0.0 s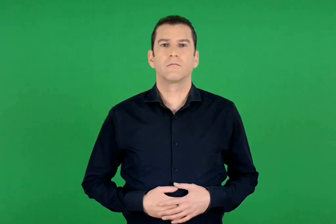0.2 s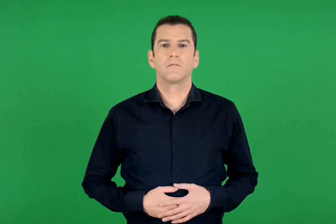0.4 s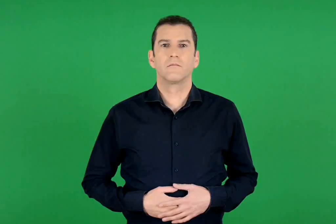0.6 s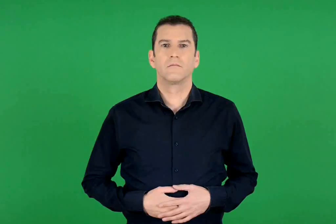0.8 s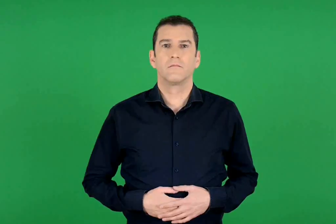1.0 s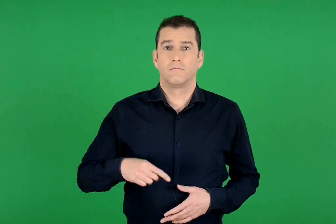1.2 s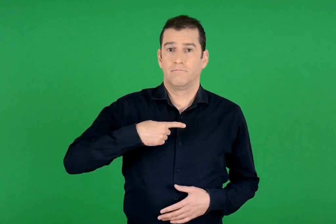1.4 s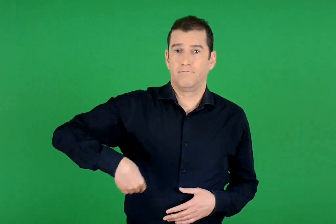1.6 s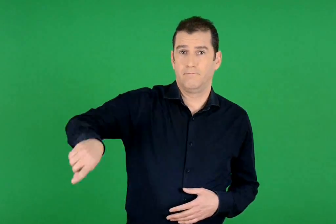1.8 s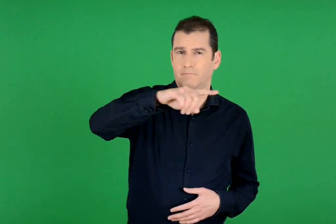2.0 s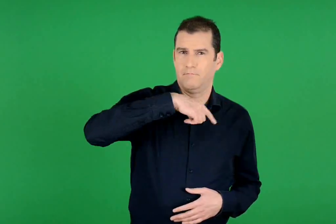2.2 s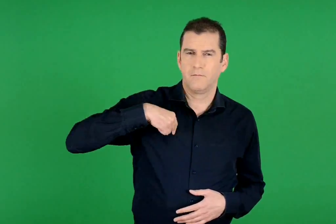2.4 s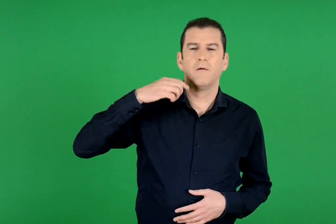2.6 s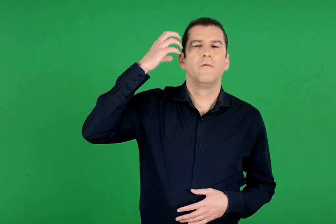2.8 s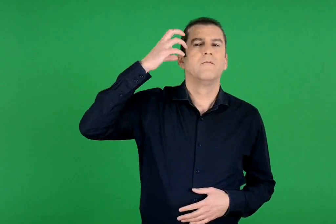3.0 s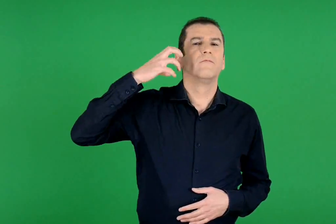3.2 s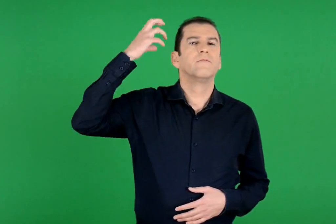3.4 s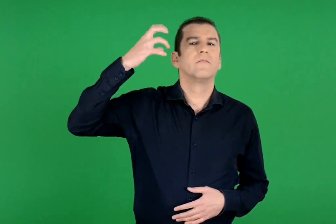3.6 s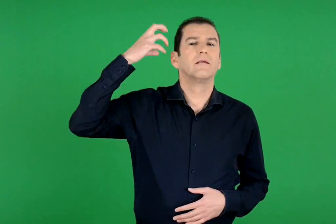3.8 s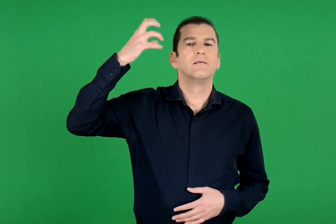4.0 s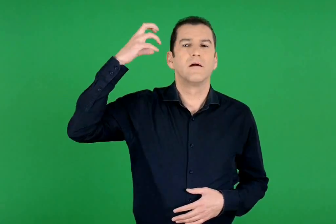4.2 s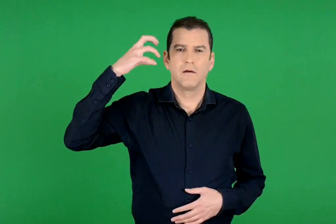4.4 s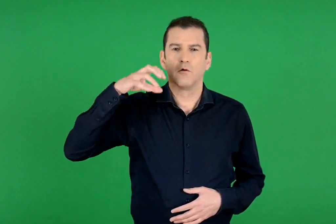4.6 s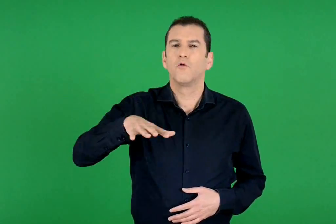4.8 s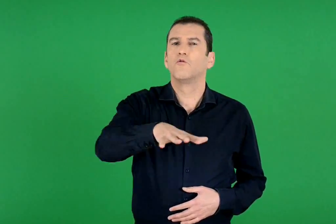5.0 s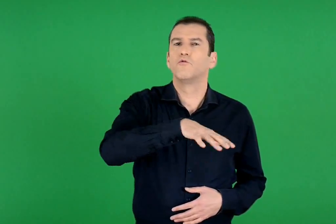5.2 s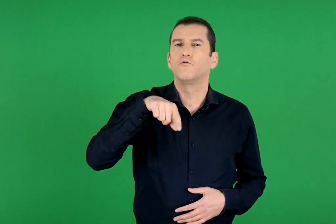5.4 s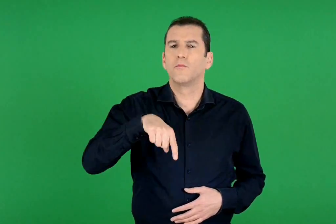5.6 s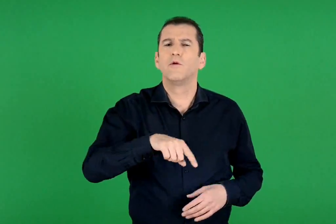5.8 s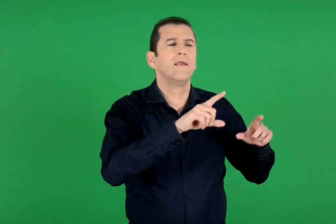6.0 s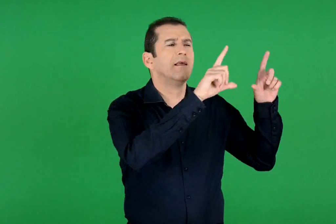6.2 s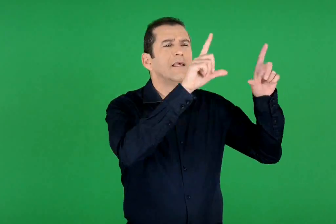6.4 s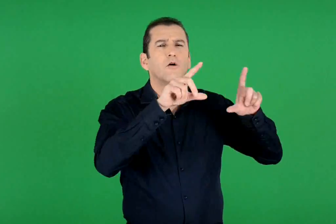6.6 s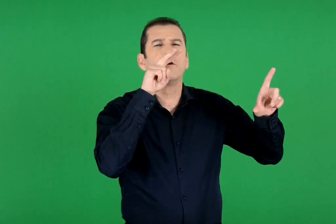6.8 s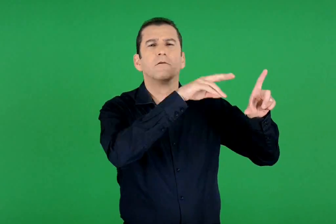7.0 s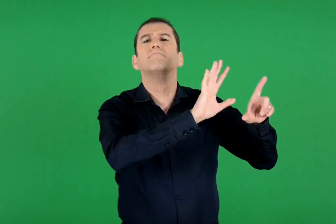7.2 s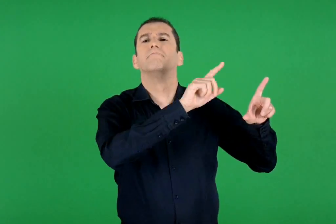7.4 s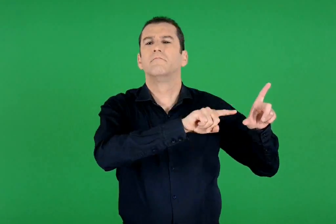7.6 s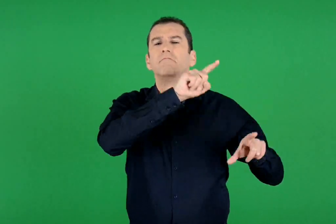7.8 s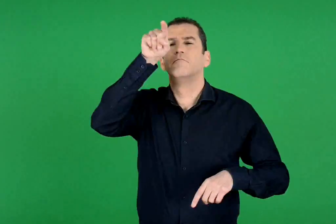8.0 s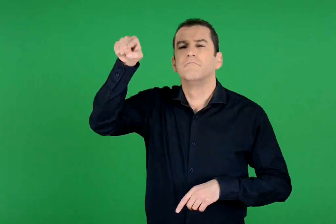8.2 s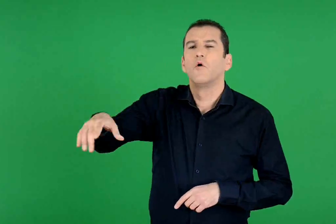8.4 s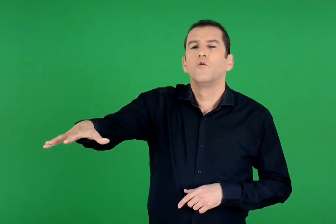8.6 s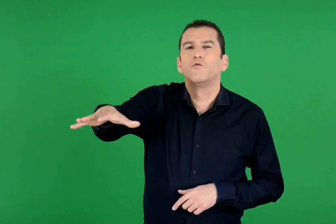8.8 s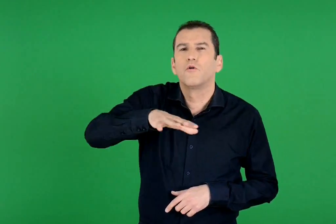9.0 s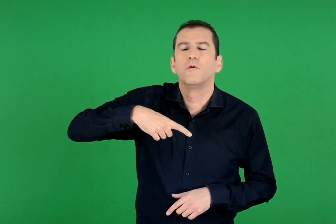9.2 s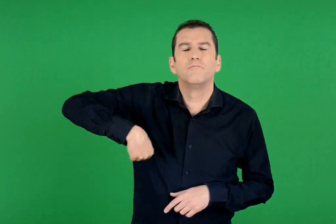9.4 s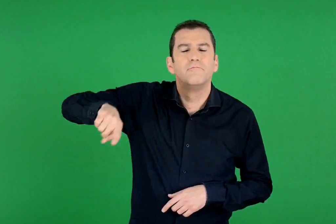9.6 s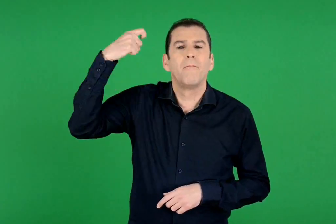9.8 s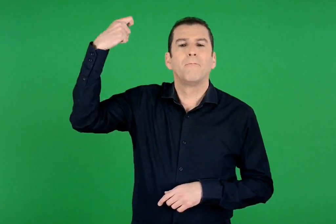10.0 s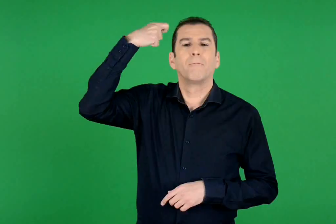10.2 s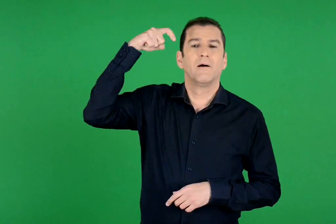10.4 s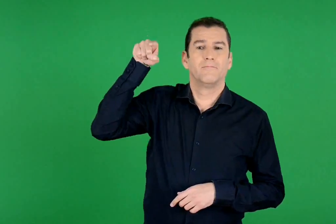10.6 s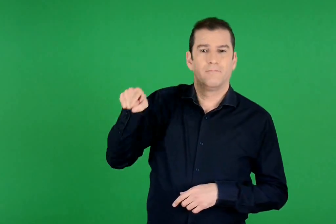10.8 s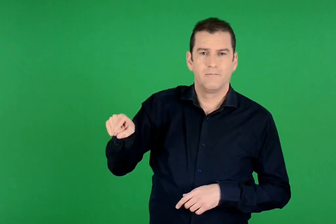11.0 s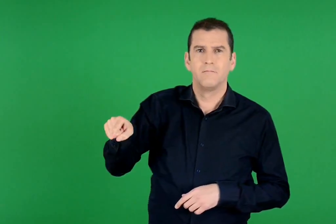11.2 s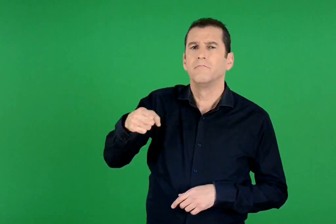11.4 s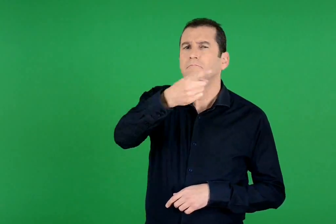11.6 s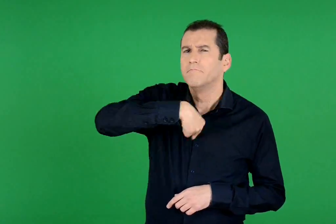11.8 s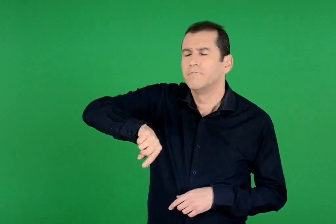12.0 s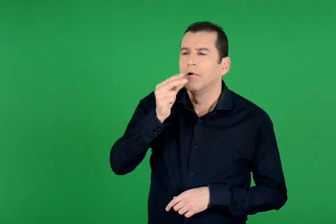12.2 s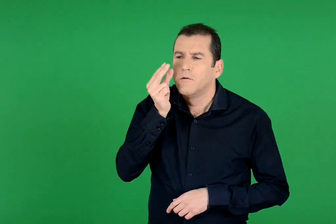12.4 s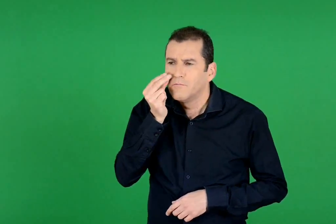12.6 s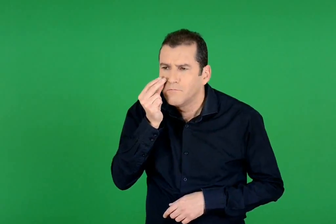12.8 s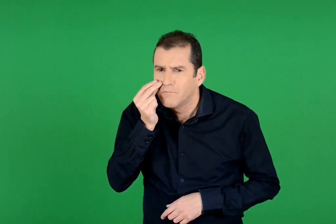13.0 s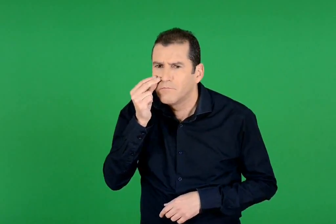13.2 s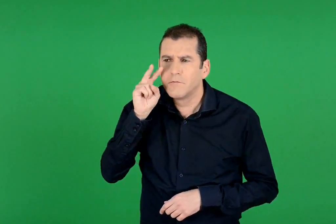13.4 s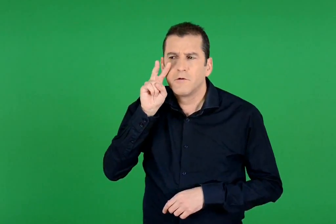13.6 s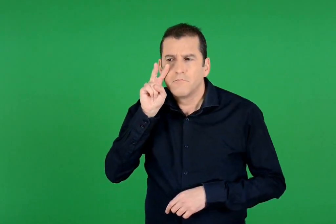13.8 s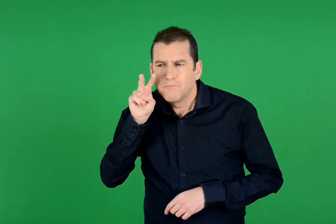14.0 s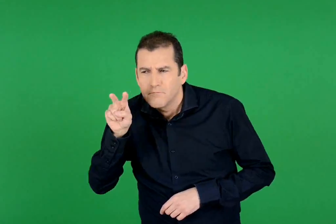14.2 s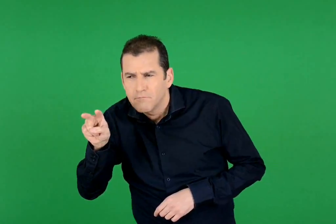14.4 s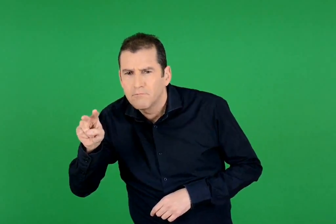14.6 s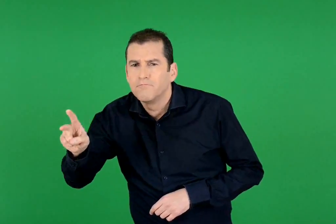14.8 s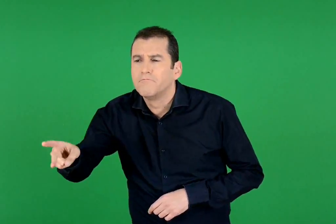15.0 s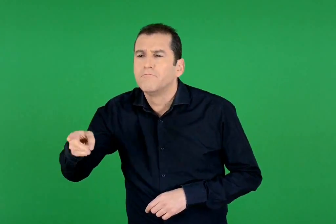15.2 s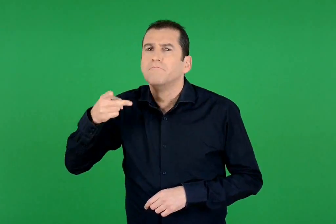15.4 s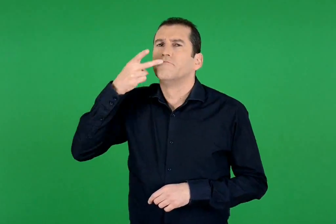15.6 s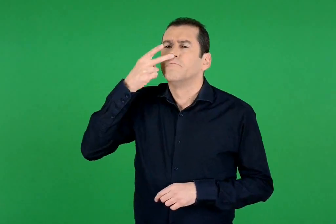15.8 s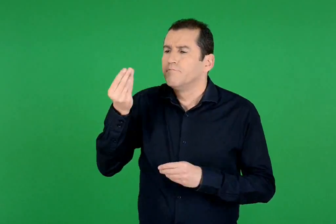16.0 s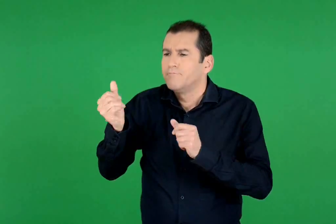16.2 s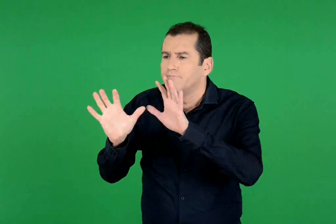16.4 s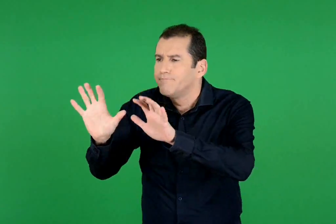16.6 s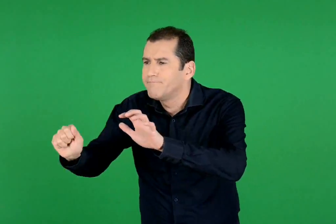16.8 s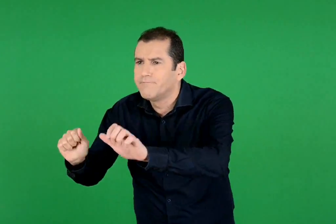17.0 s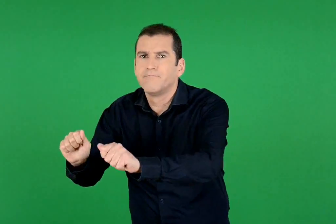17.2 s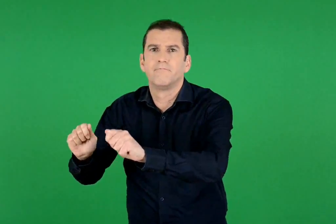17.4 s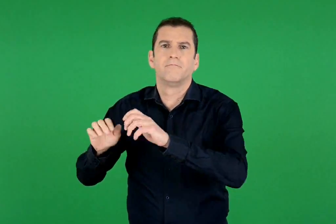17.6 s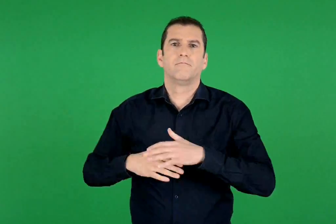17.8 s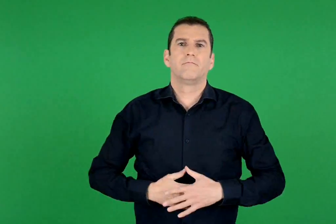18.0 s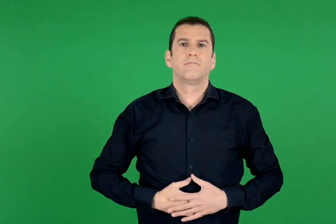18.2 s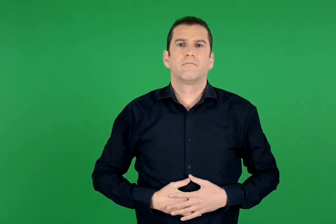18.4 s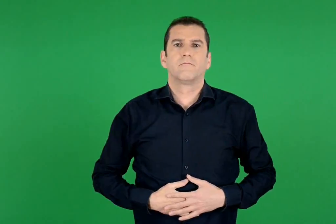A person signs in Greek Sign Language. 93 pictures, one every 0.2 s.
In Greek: με τη φαντασία μας πηγαίνουμε στον τόπο που μας αρέσει περισσότερο από αυτούς που φαίνονται στις εικόνες. παρατηρούμε , ακούμε , μυρίζουμε και αγγίζουμε
